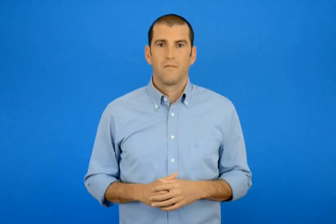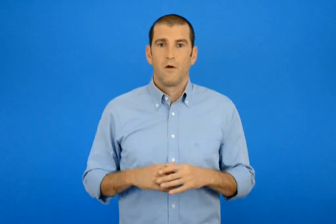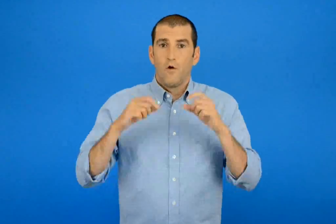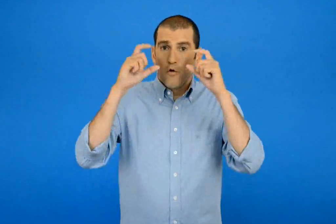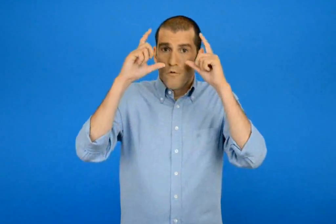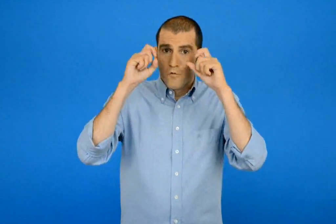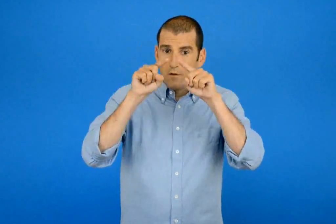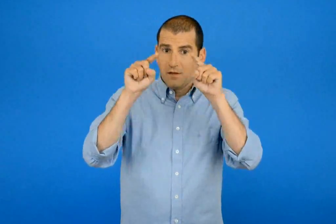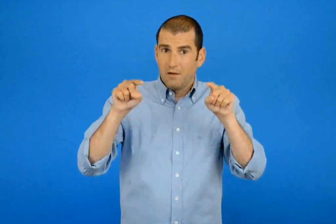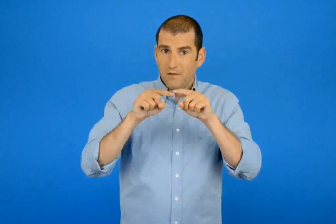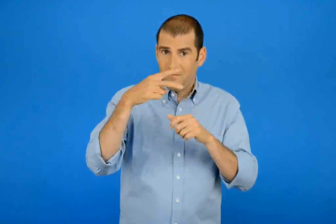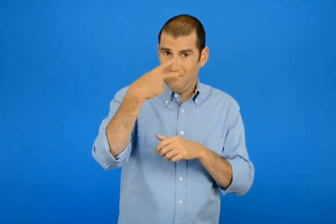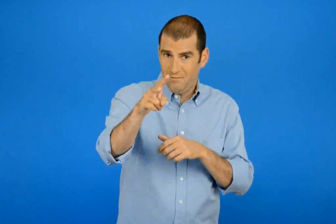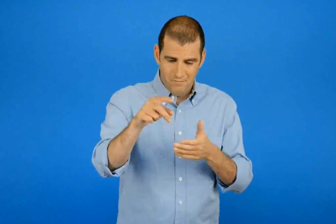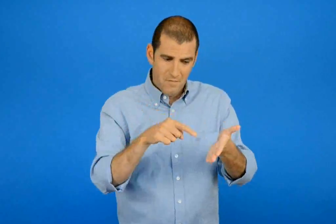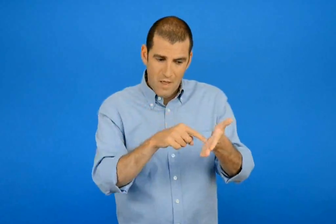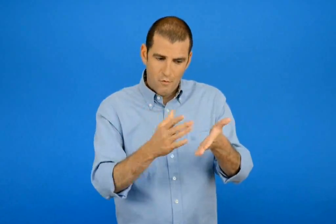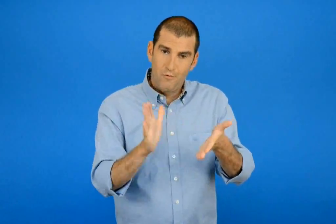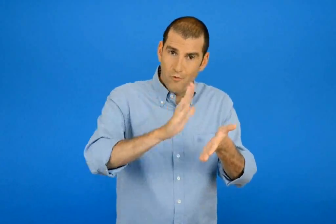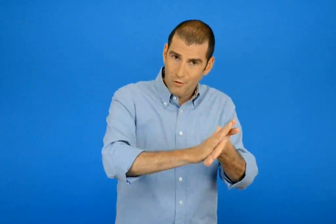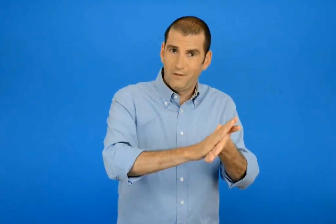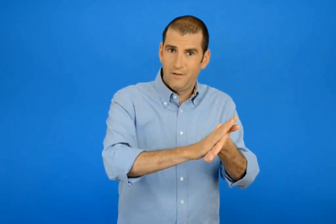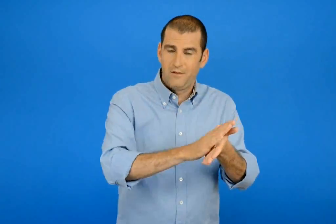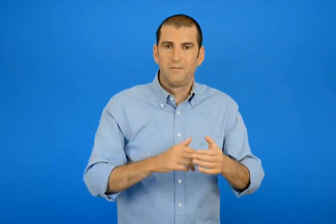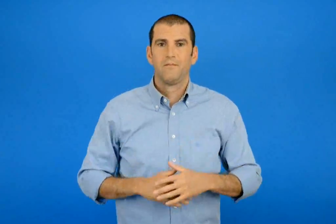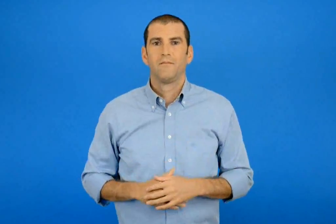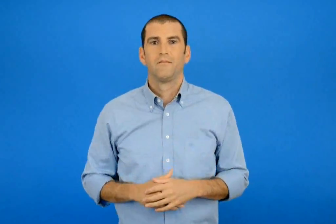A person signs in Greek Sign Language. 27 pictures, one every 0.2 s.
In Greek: κόλλησε εδώ τη φωτογραφία σου
